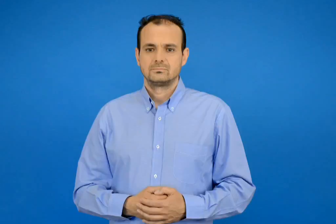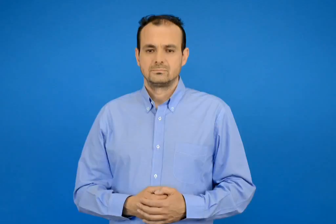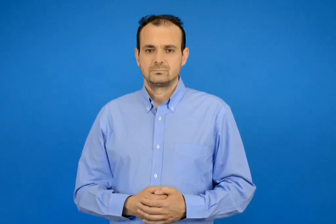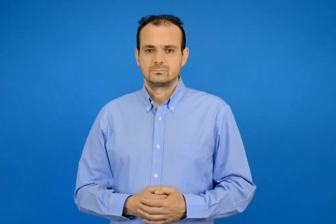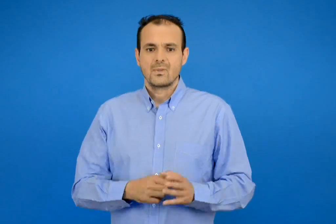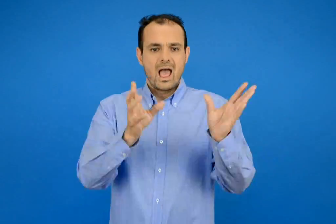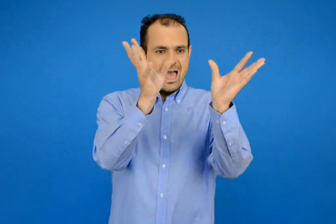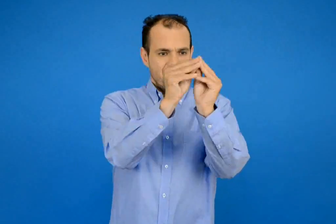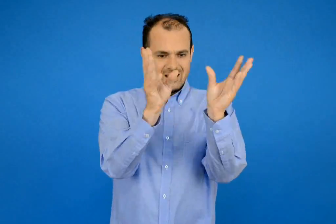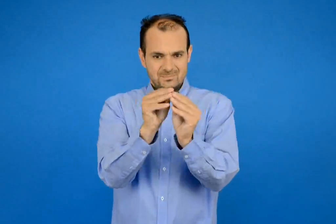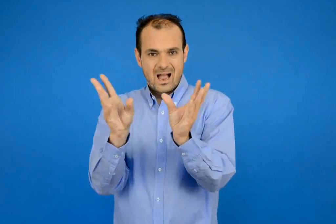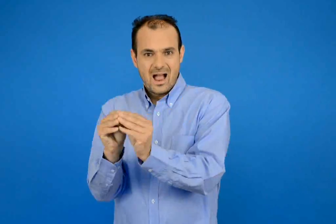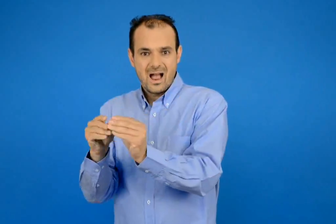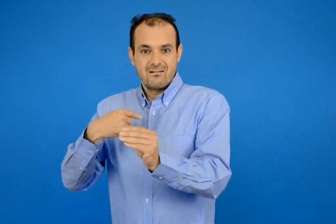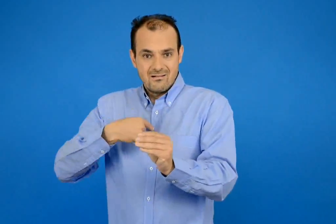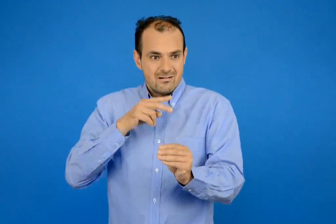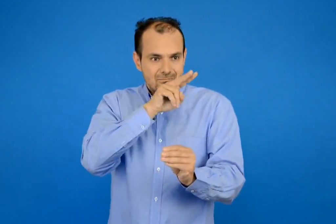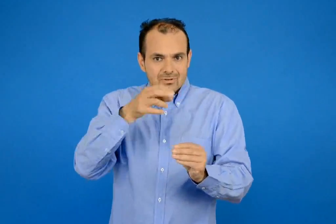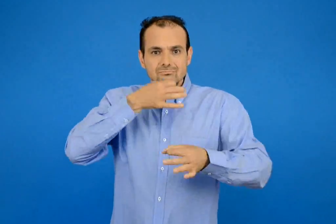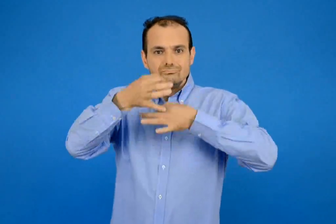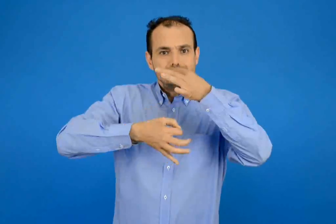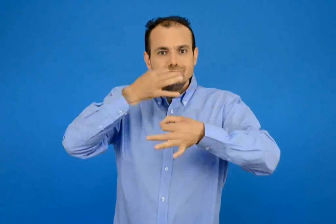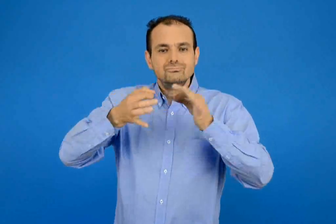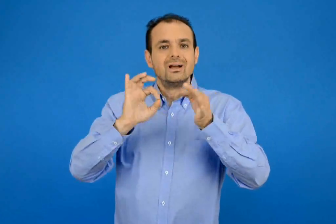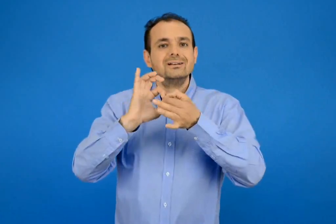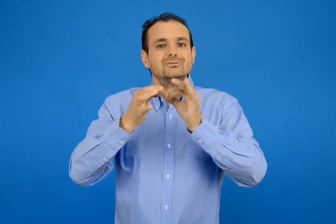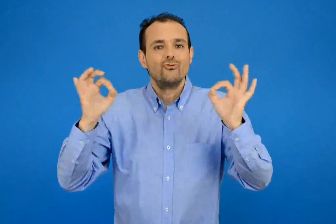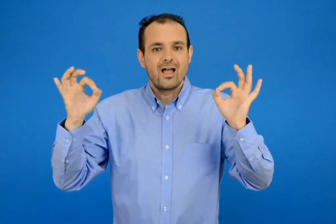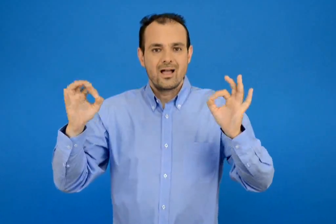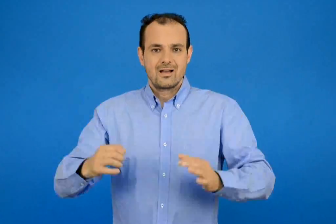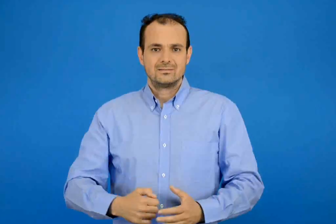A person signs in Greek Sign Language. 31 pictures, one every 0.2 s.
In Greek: διηγούμαι μια ιστορία με βάση τα παρακάτω αθροίσματα
